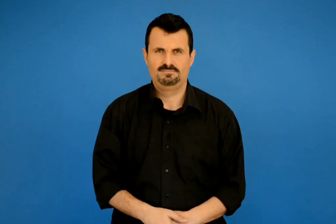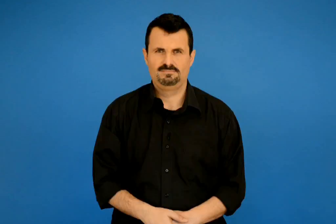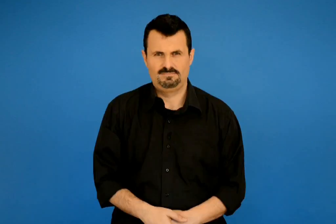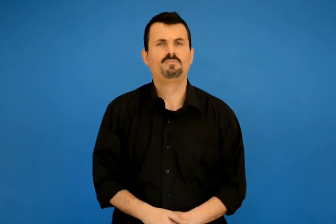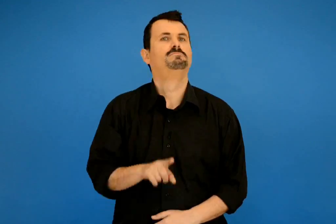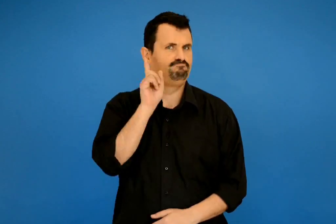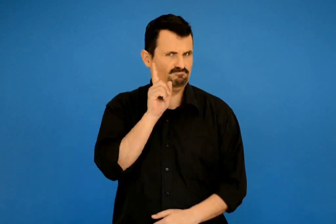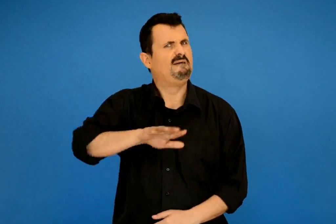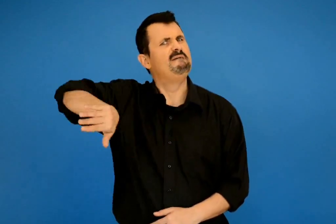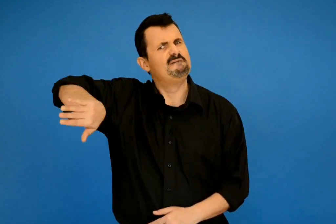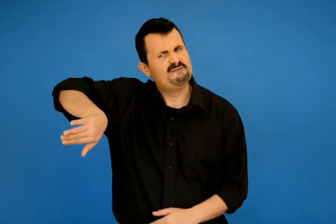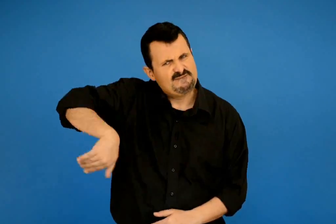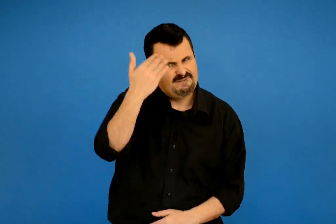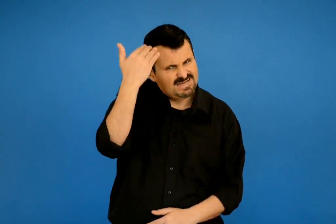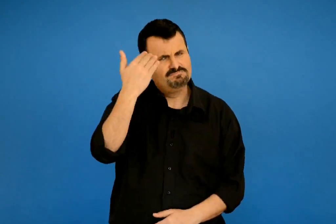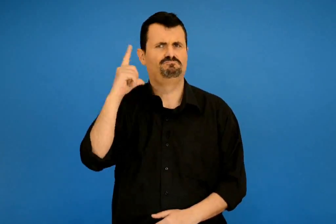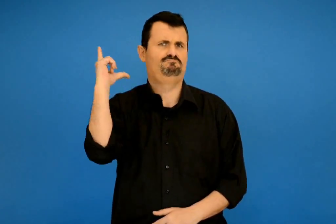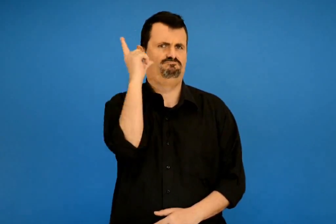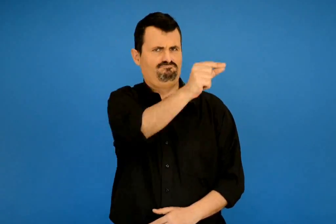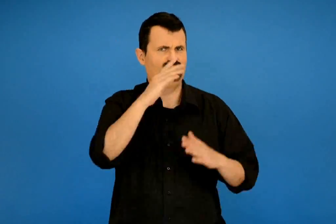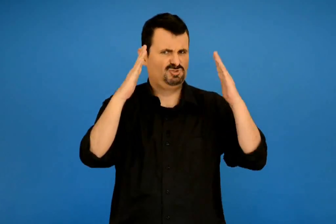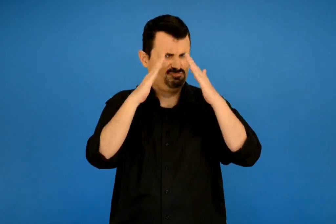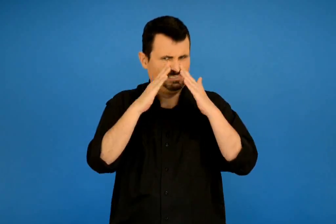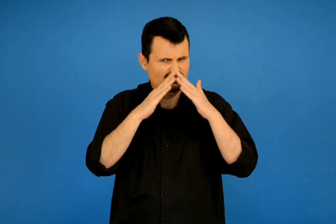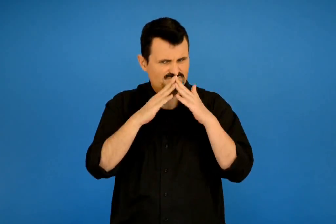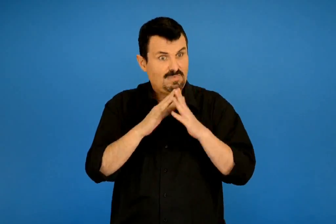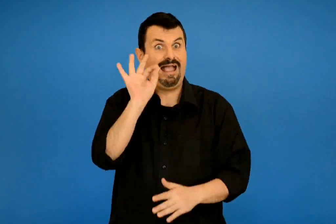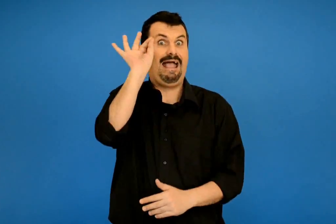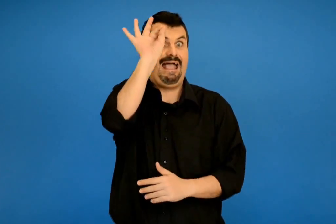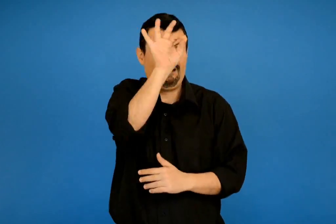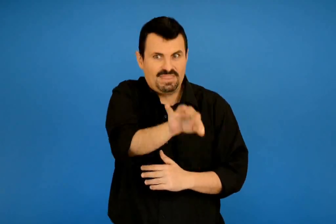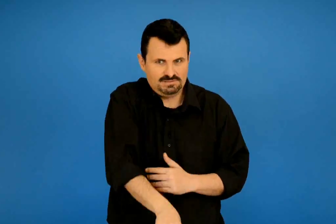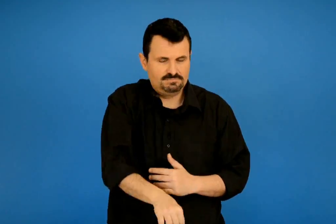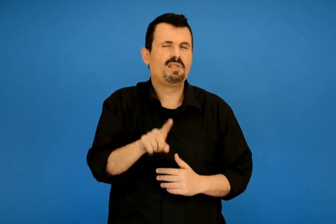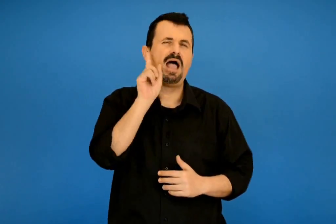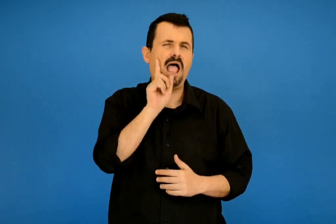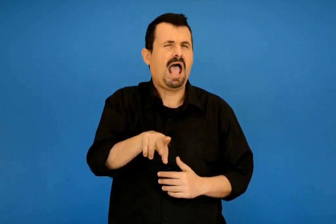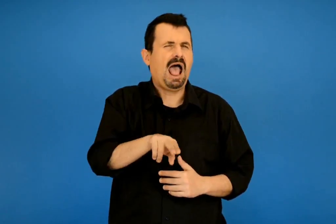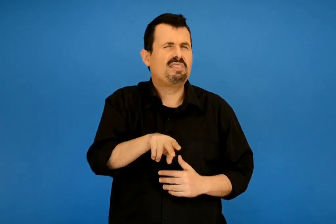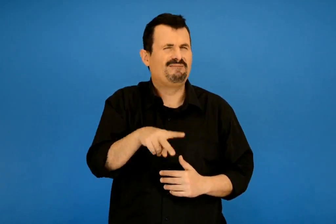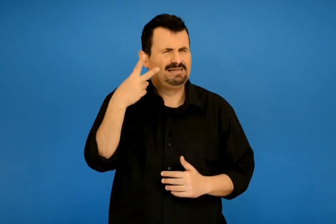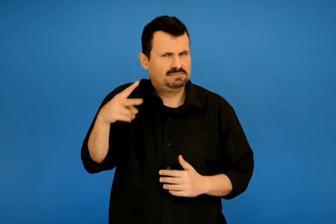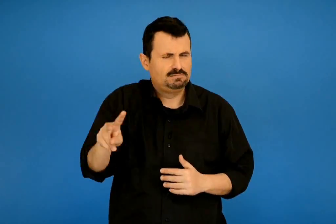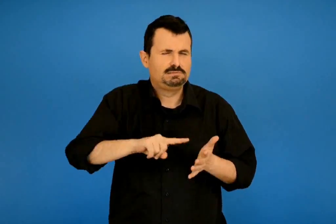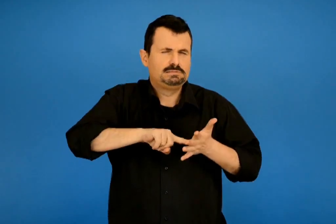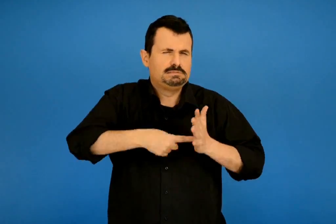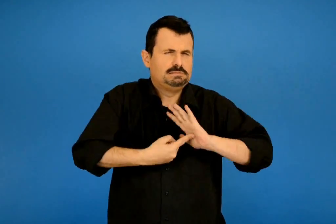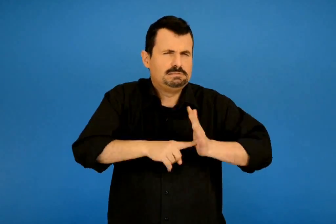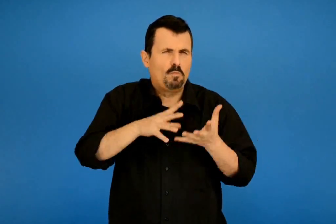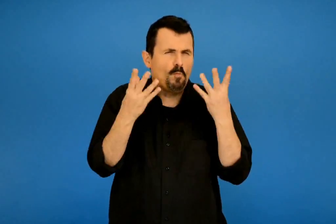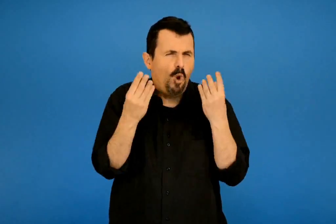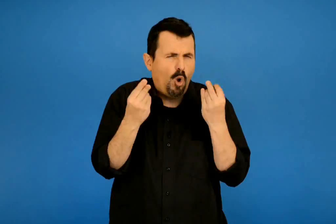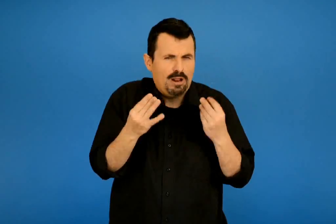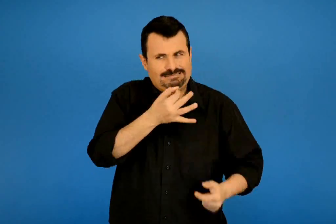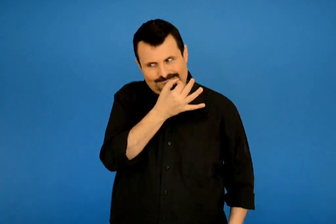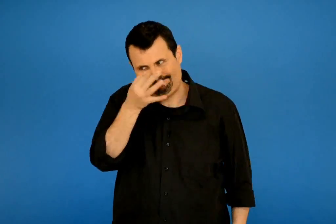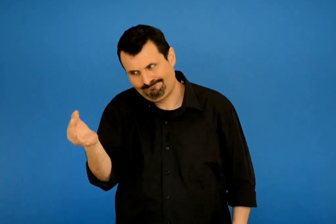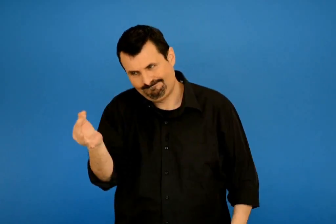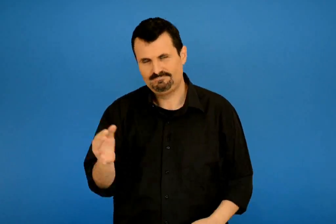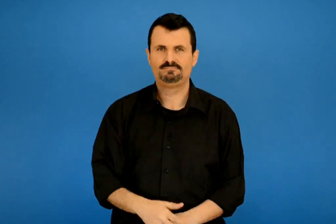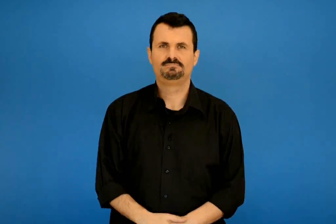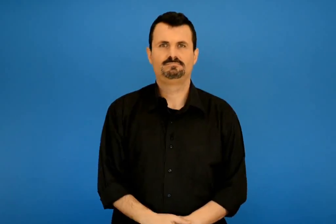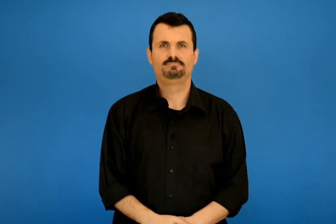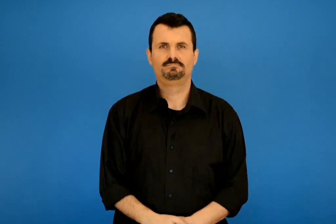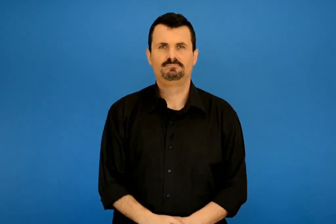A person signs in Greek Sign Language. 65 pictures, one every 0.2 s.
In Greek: φεύγει λοιπόν και πάει στο σπίτι όταν έφτασε η αδελφή της ζήλεψε πολύ και είπε
